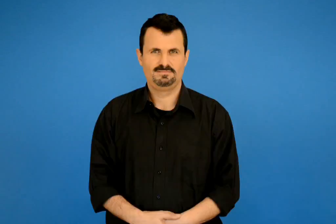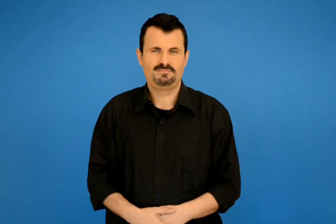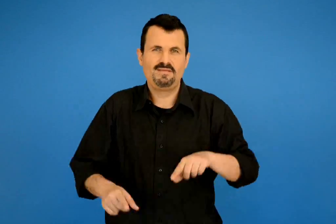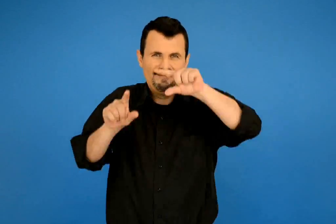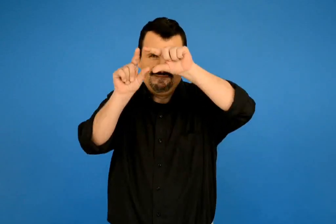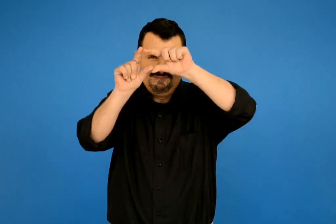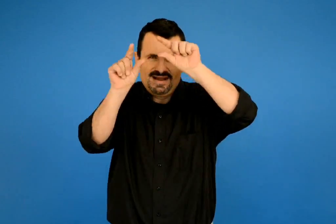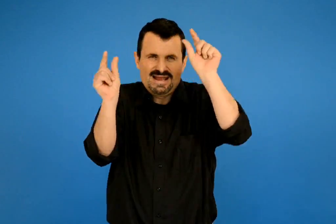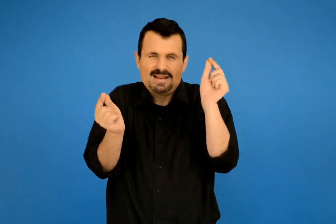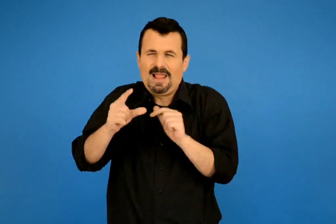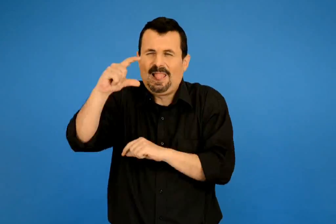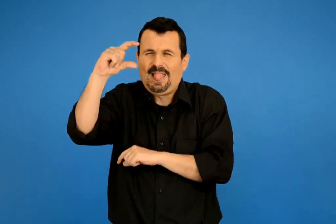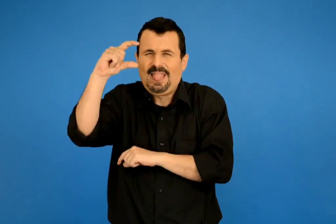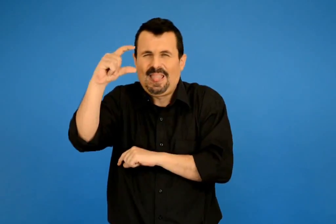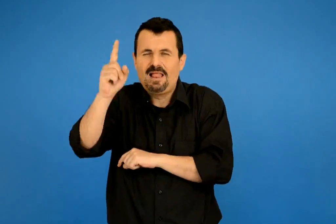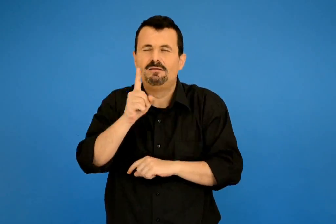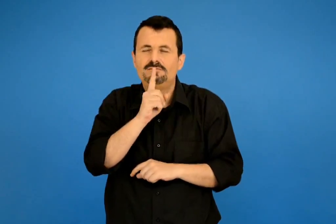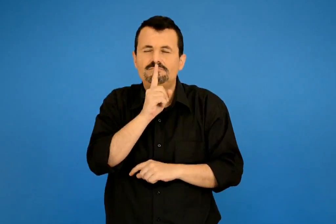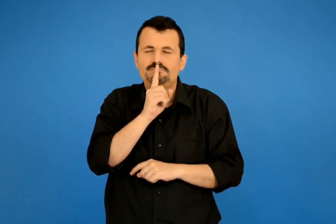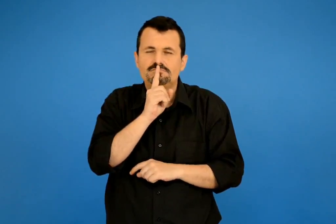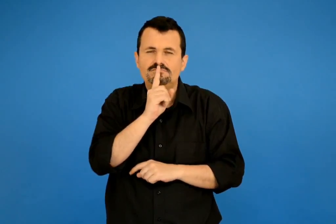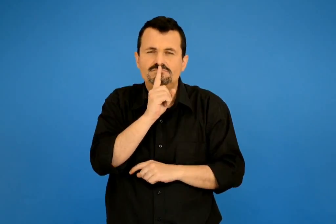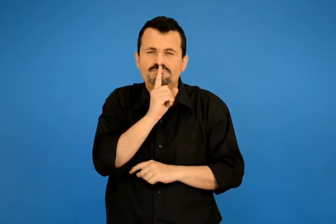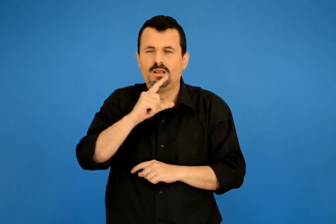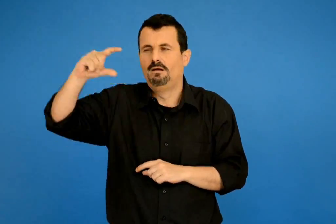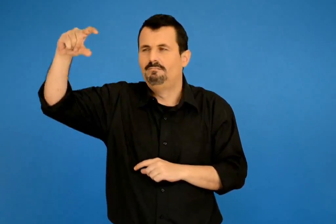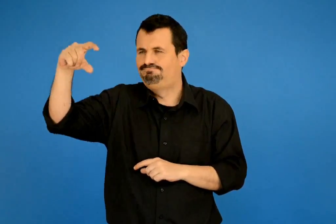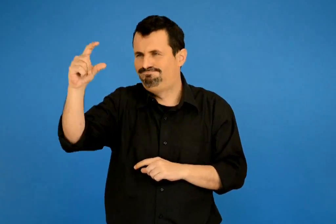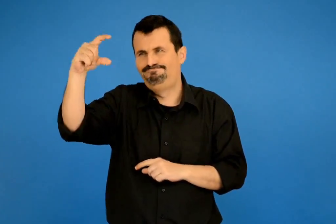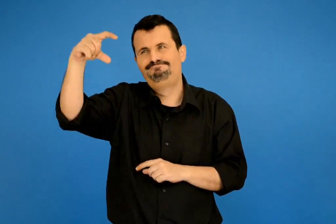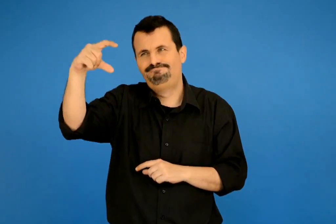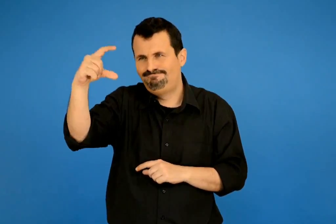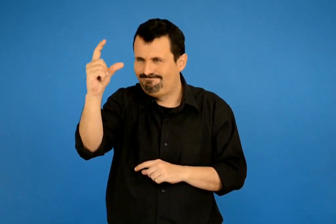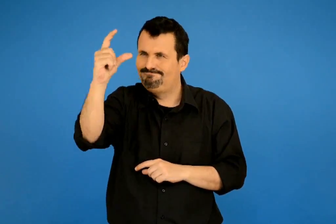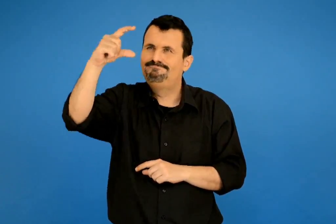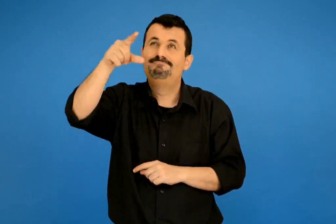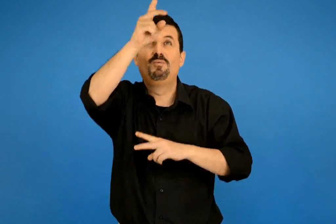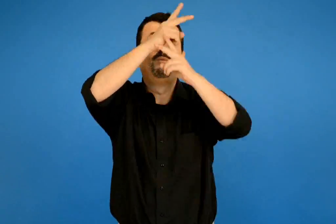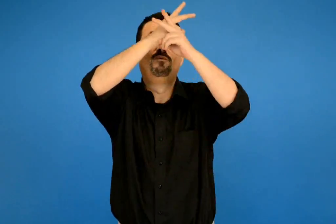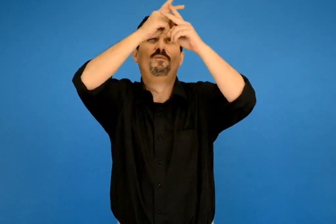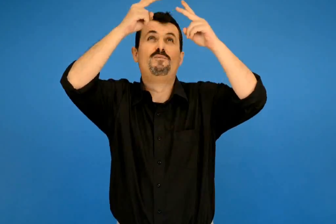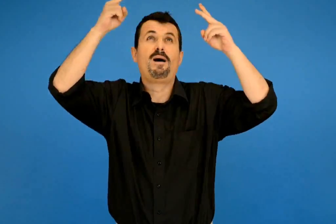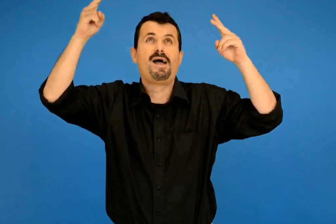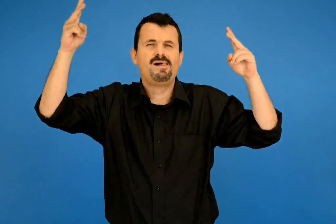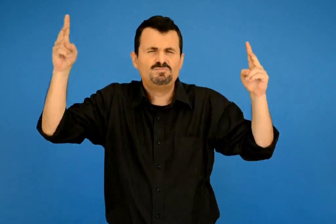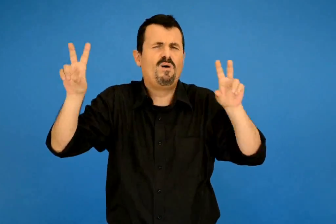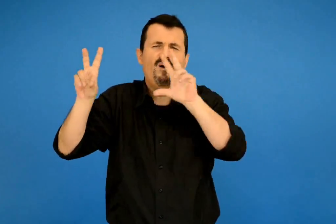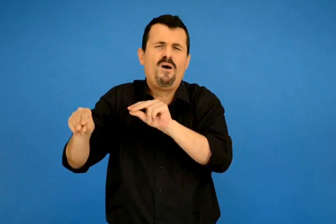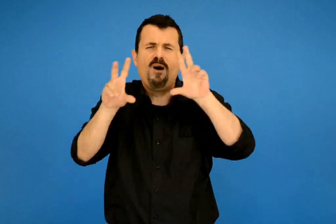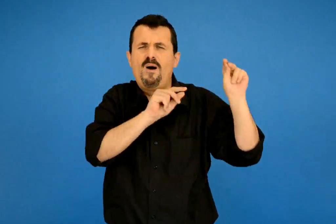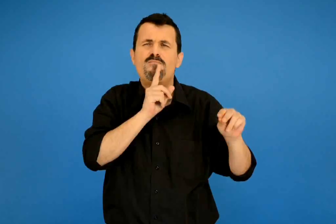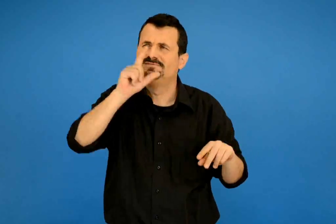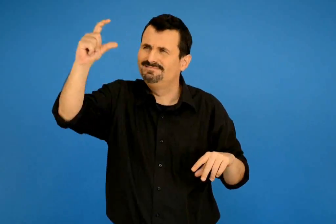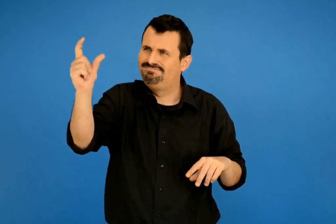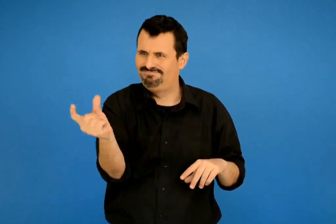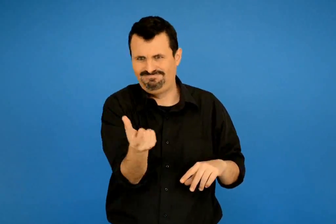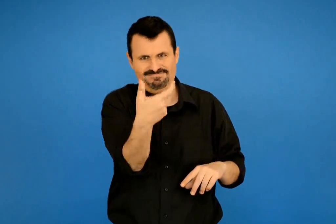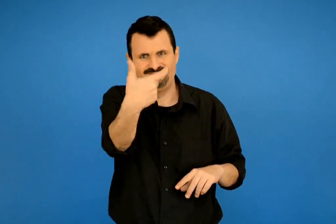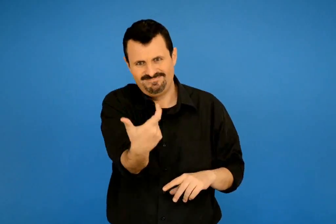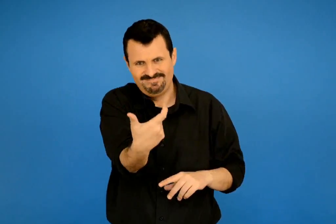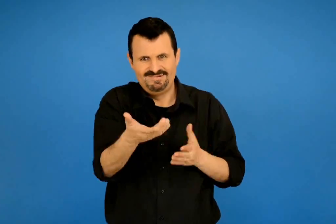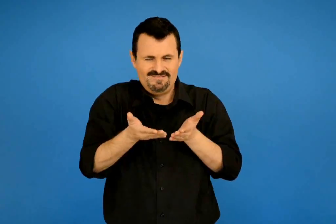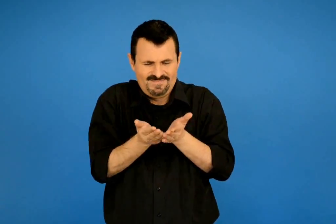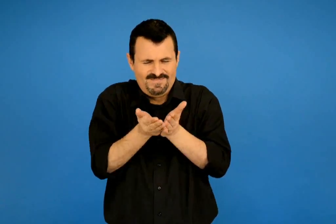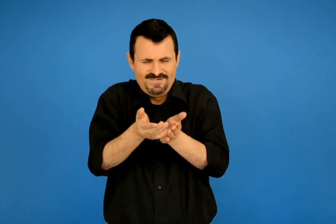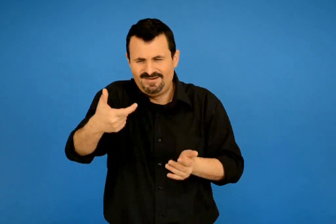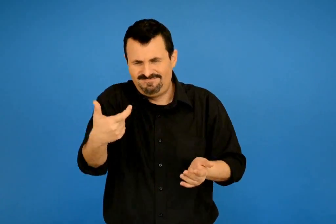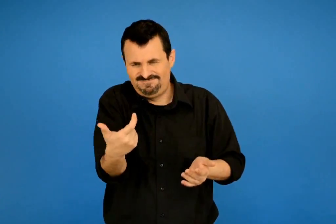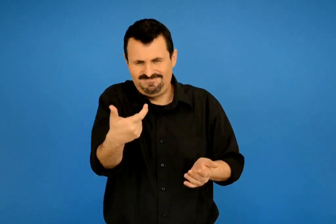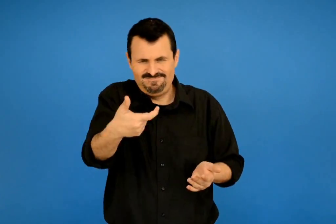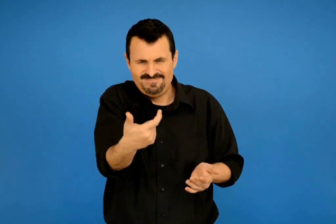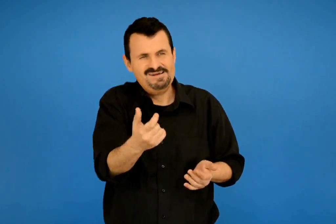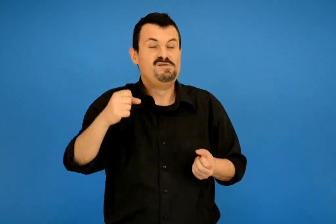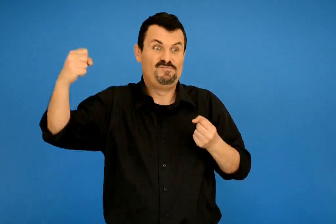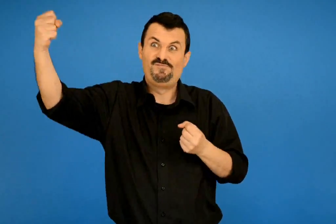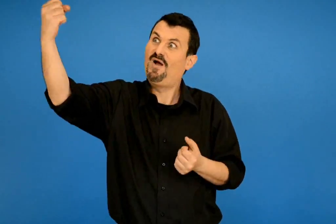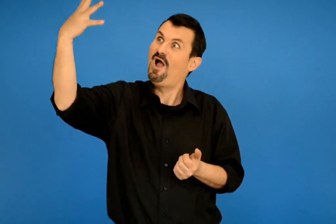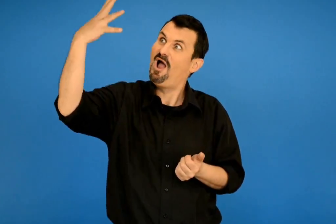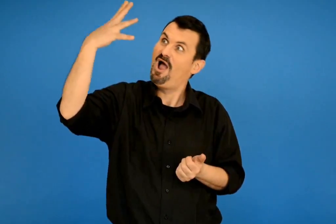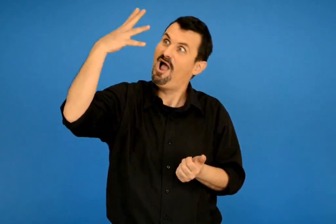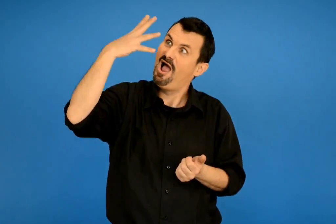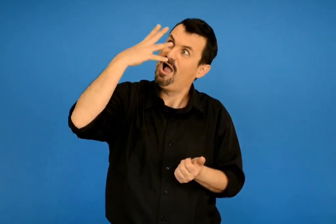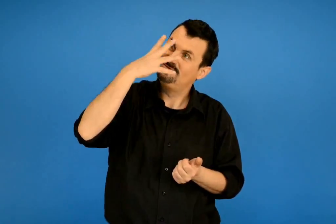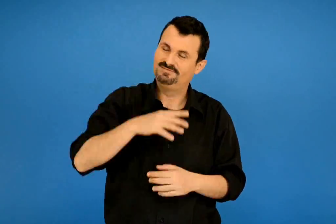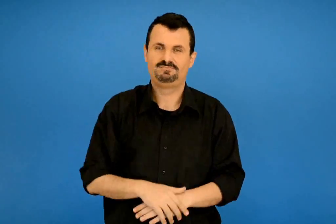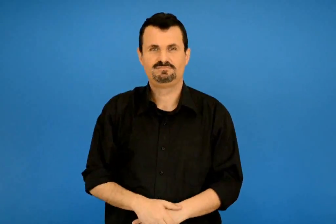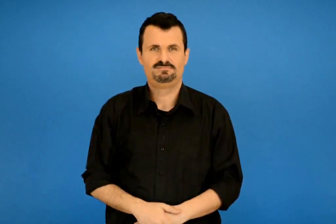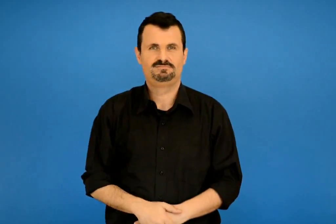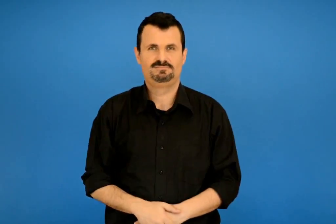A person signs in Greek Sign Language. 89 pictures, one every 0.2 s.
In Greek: φεγγαράκι σιγανό πλέει μες στον ουρανό σα σκαφίδι φωτεινό
